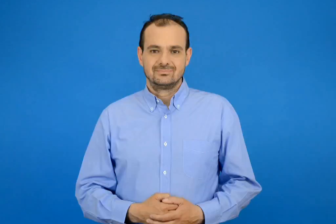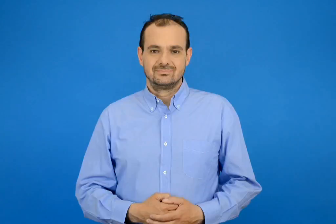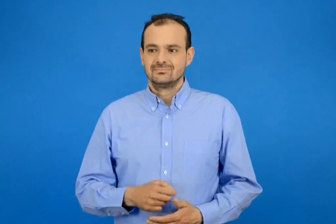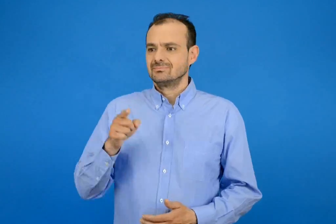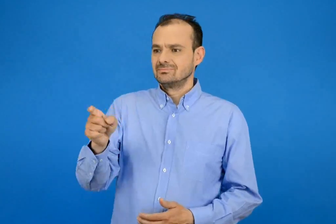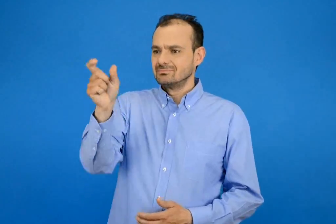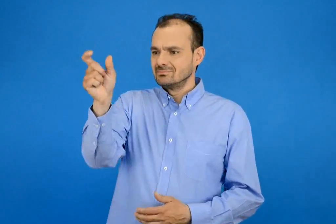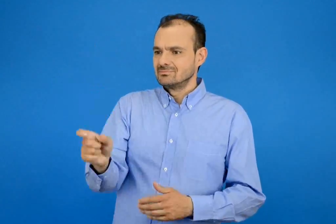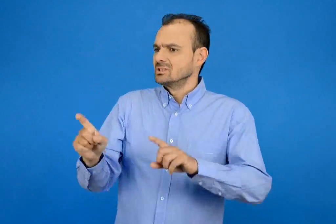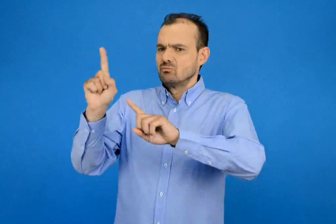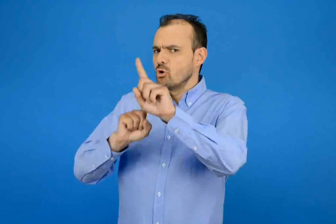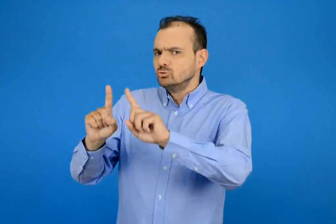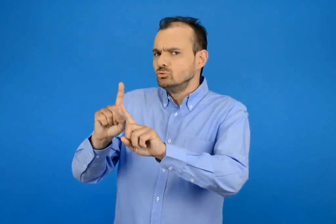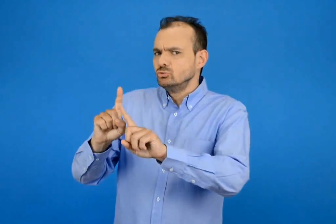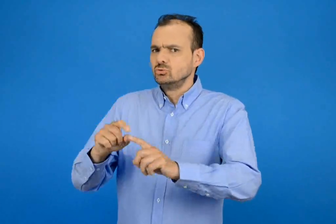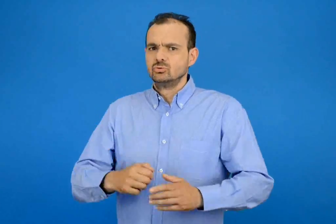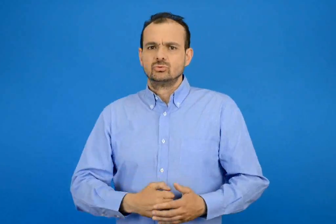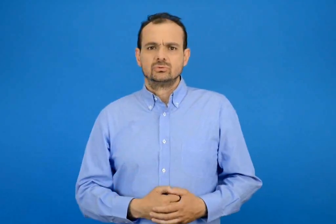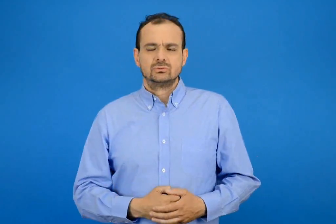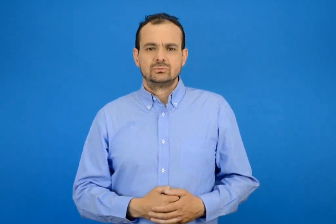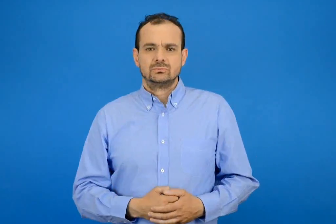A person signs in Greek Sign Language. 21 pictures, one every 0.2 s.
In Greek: ποιος είναι ;
